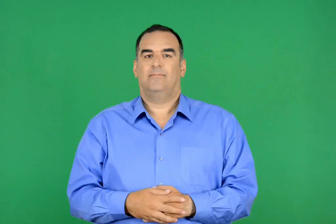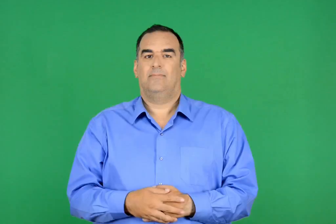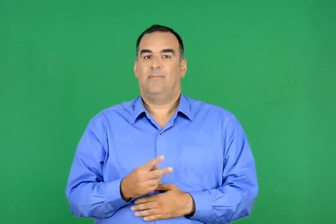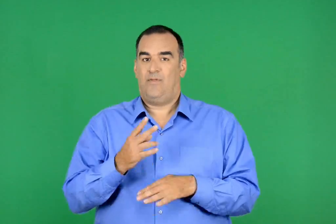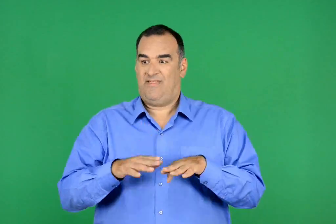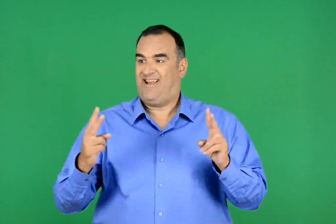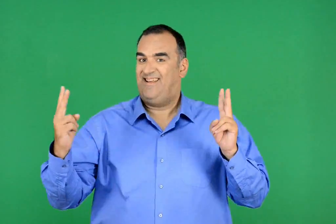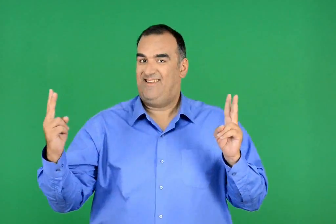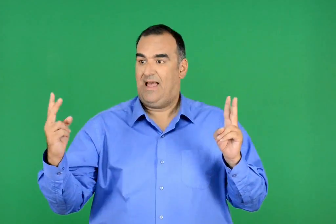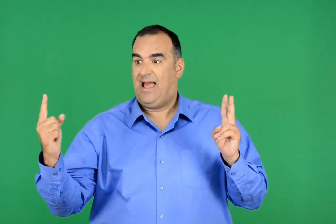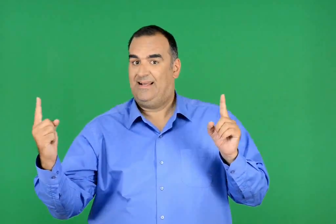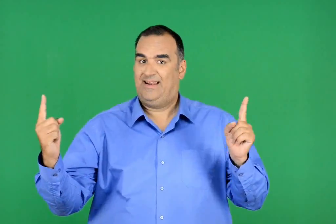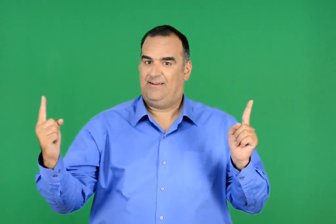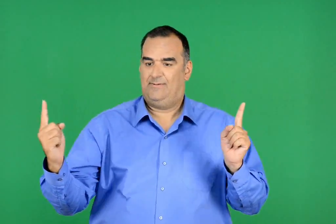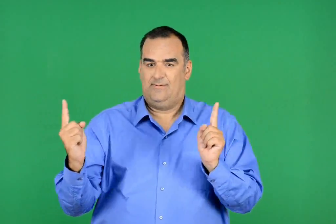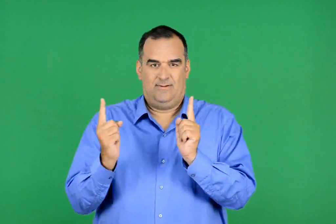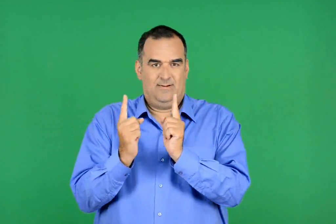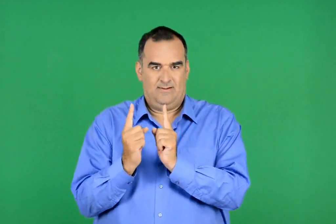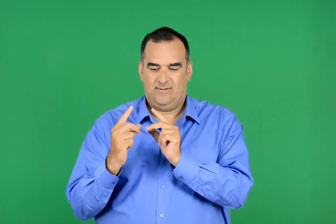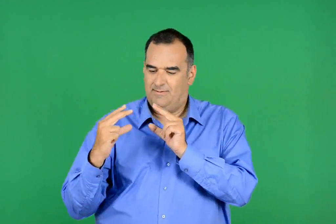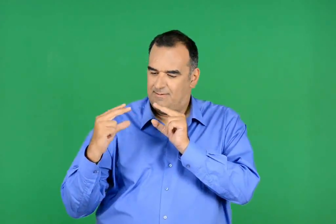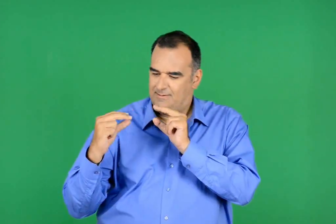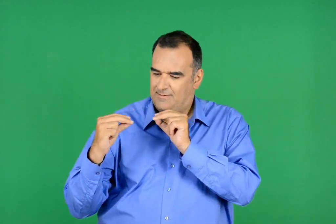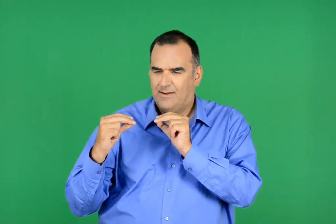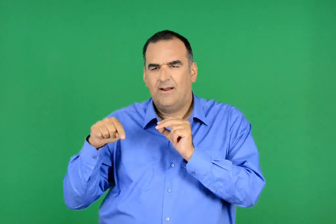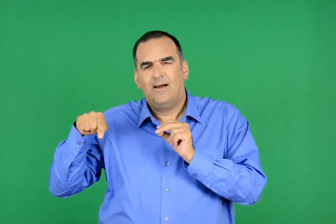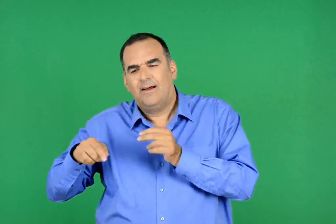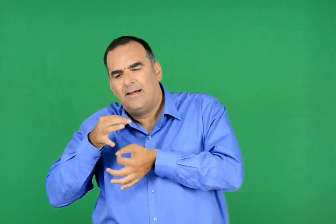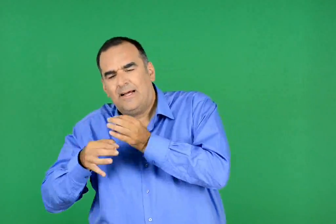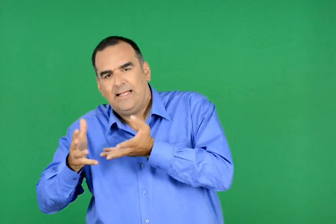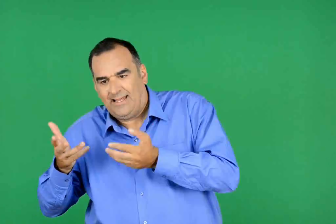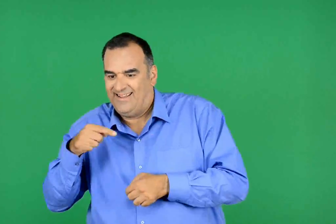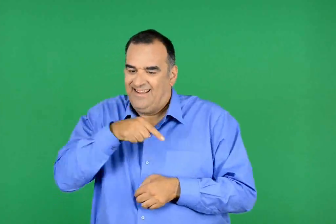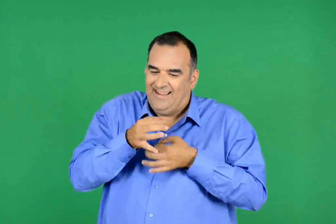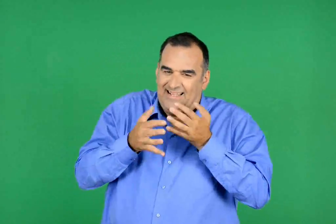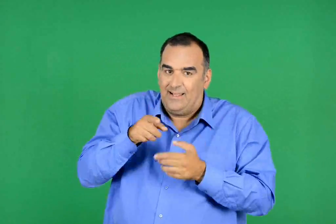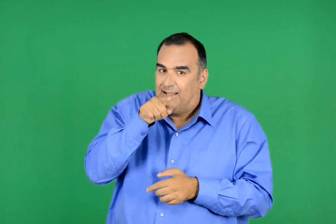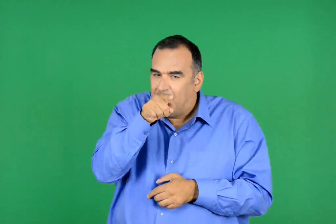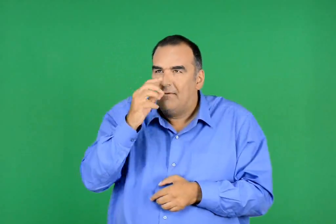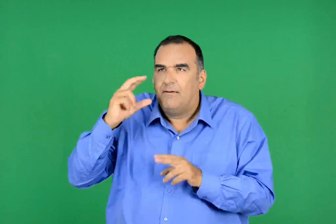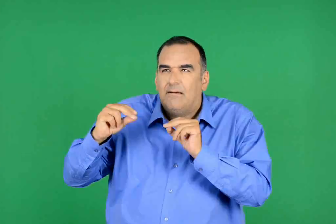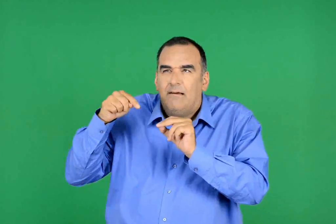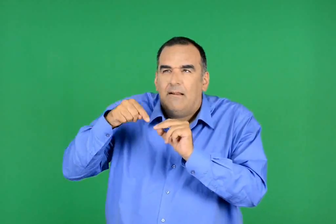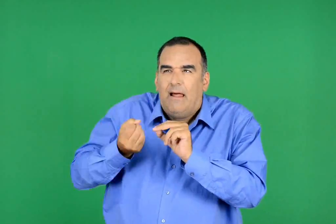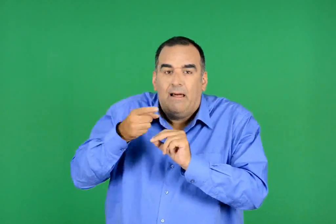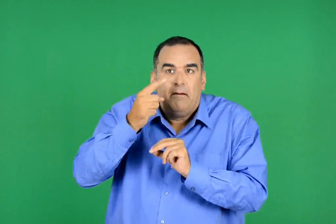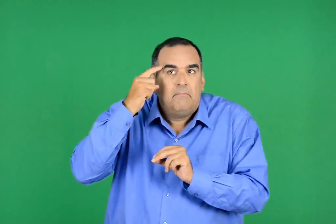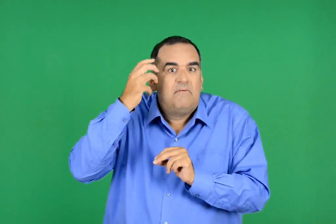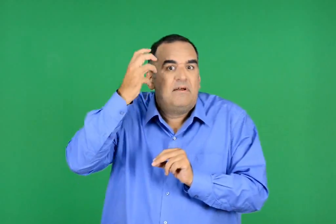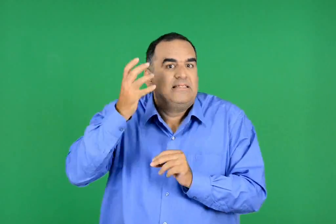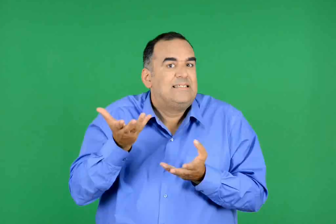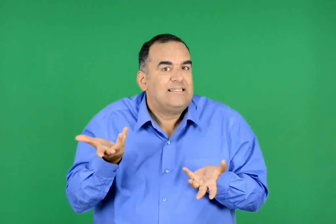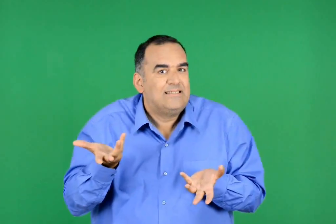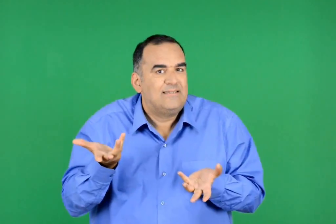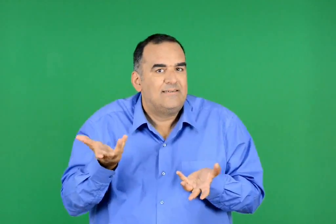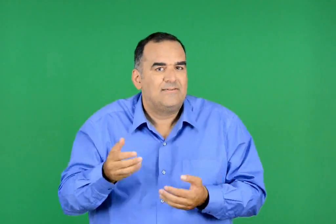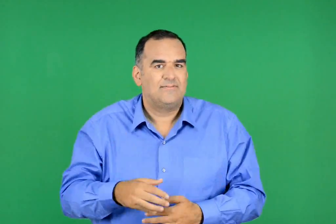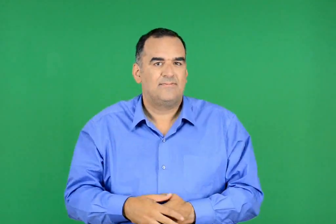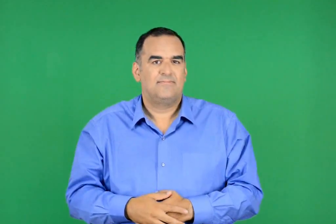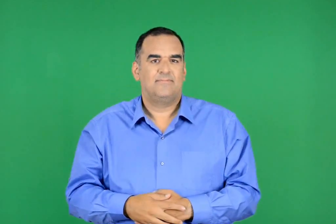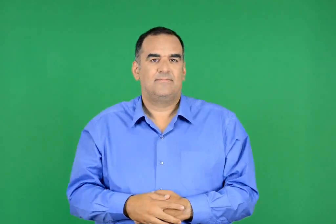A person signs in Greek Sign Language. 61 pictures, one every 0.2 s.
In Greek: συναντιούνται δύο παιδιά , ένα από κάθε μεριά , και συζητούν για την κατάσταση στο νησί τους. μπορείτε να φανταστείτε τον διάλογό τους ;
